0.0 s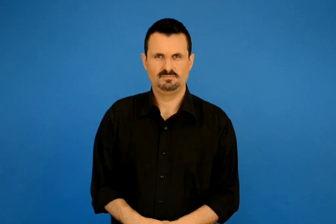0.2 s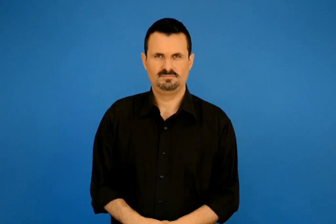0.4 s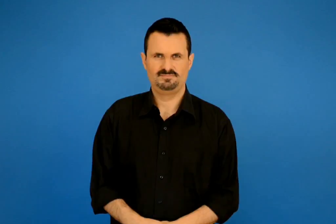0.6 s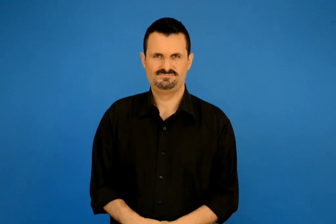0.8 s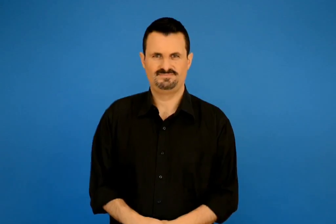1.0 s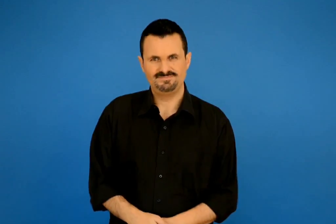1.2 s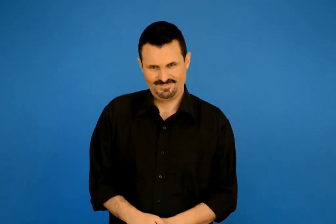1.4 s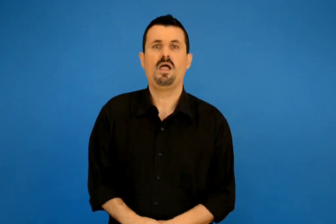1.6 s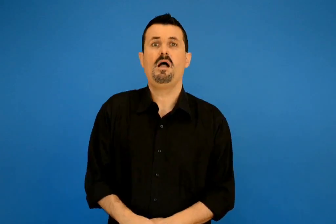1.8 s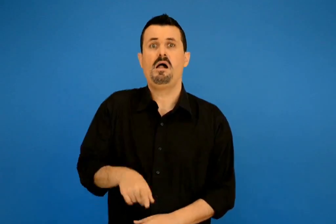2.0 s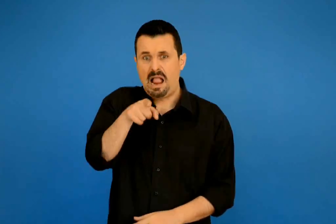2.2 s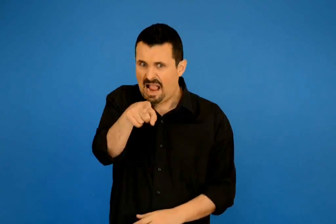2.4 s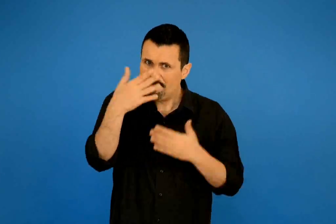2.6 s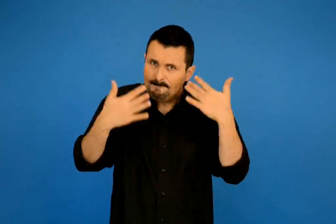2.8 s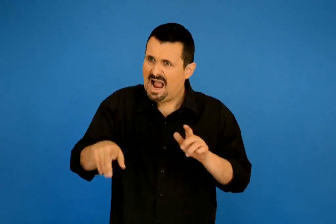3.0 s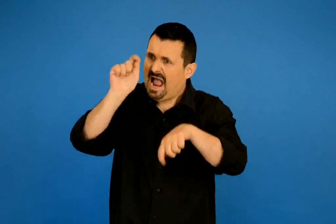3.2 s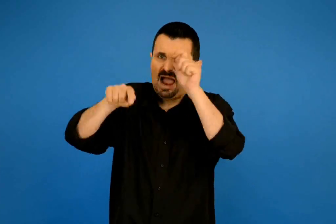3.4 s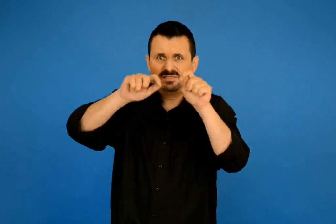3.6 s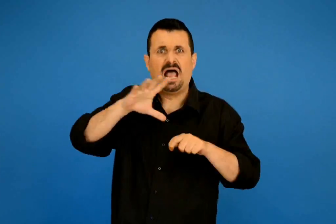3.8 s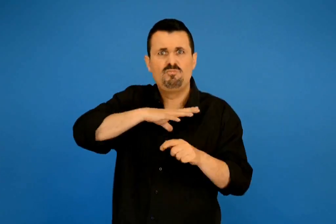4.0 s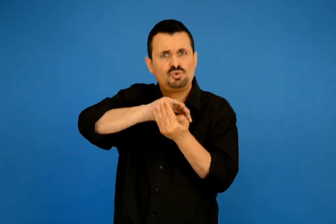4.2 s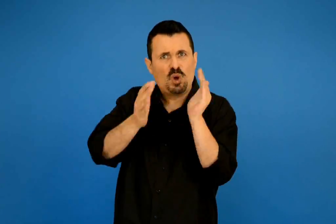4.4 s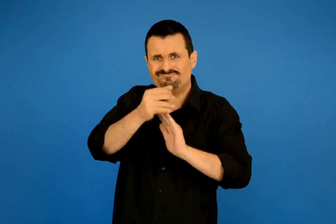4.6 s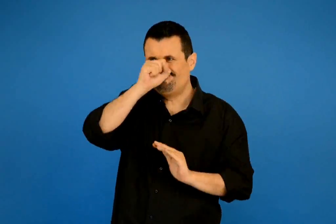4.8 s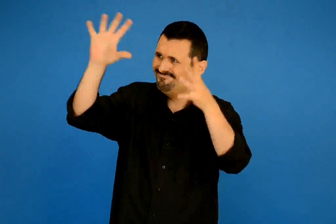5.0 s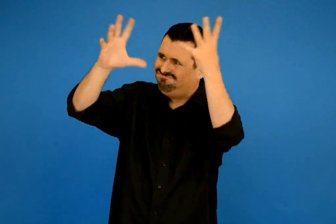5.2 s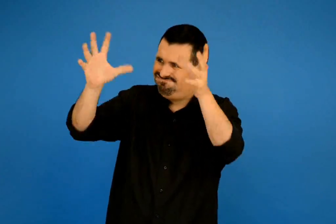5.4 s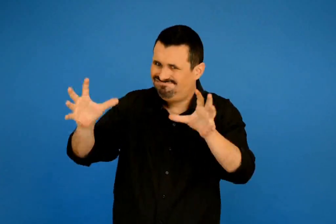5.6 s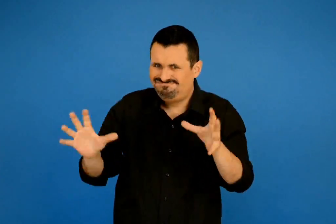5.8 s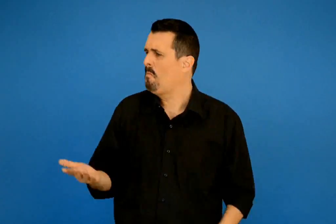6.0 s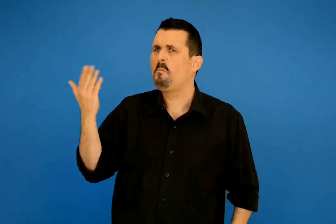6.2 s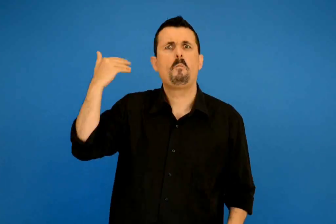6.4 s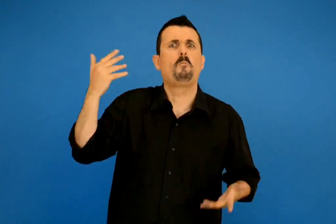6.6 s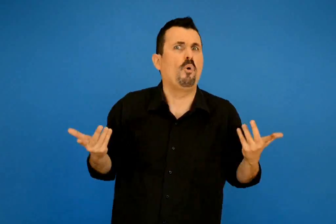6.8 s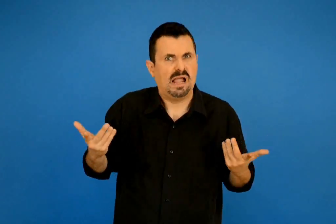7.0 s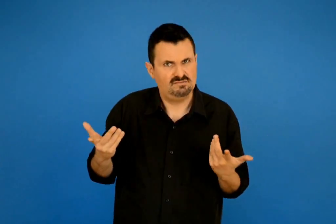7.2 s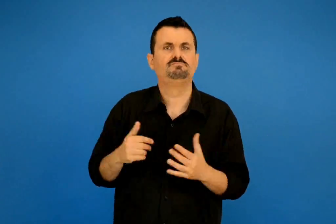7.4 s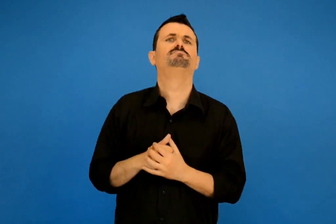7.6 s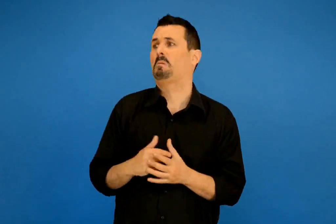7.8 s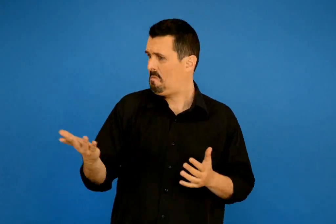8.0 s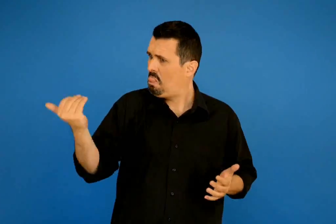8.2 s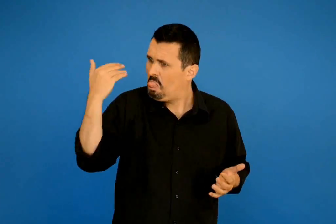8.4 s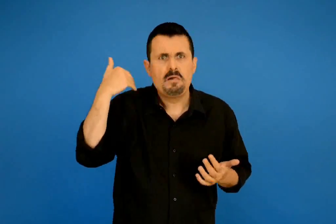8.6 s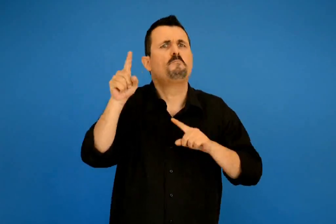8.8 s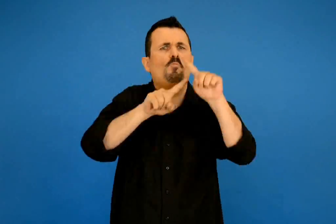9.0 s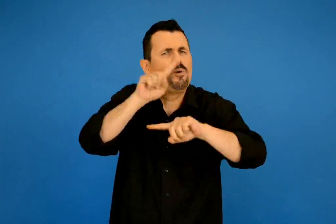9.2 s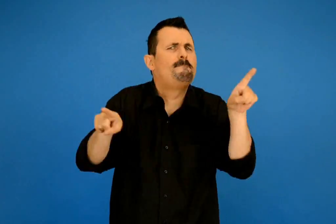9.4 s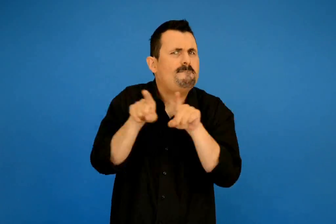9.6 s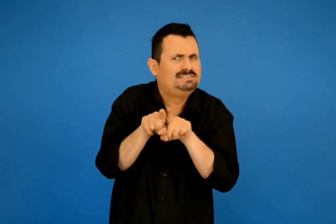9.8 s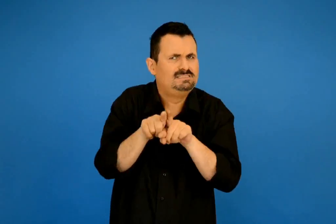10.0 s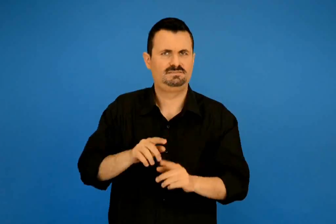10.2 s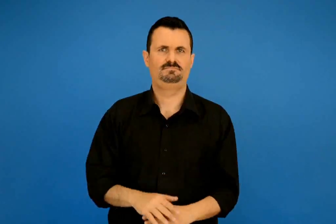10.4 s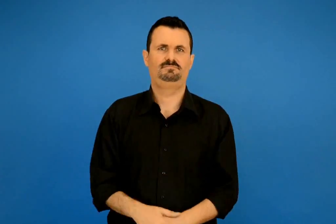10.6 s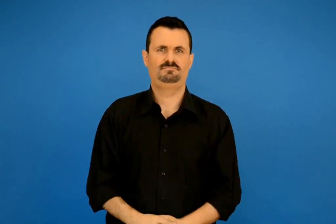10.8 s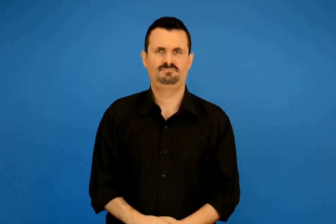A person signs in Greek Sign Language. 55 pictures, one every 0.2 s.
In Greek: έφτιαξες ποτέ σου χιονάνθρωπο ; ποτέ και με ποιον ;
